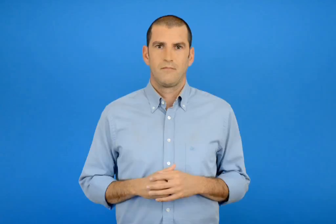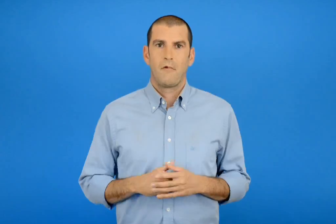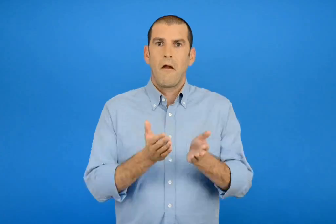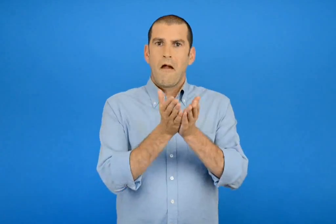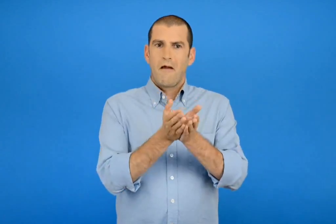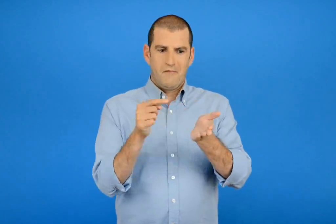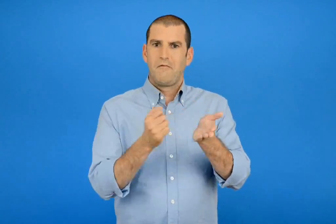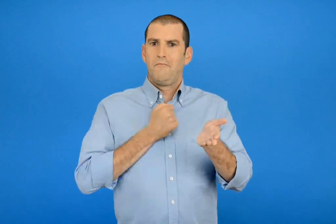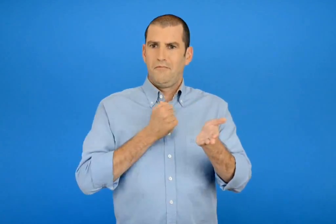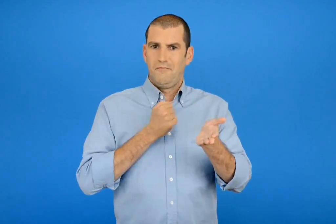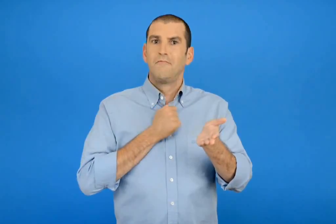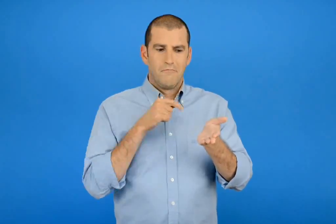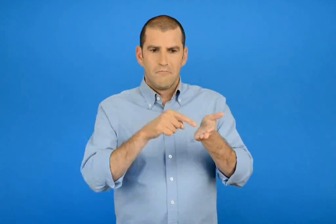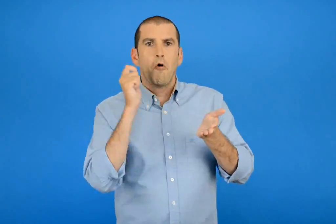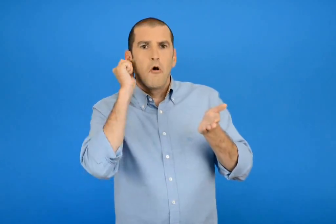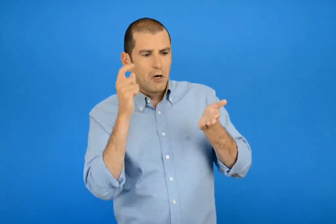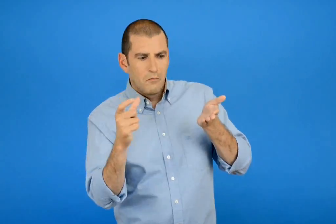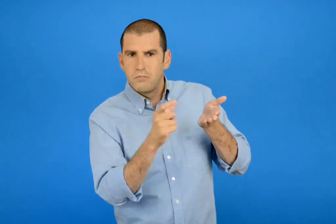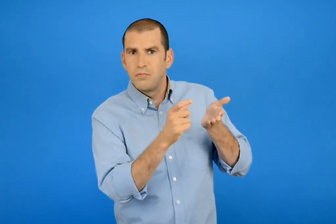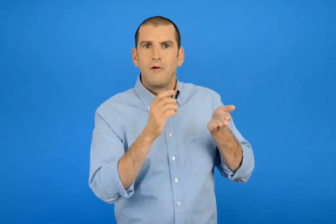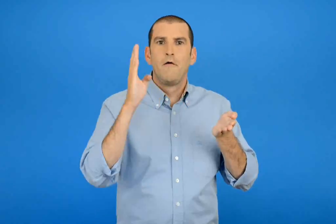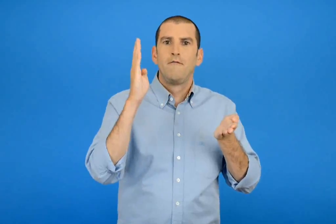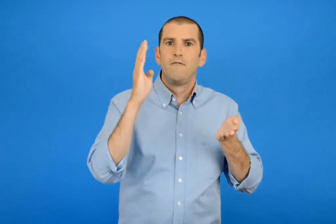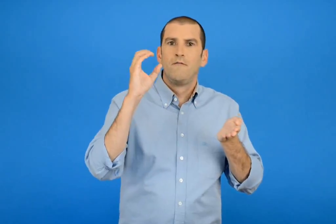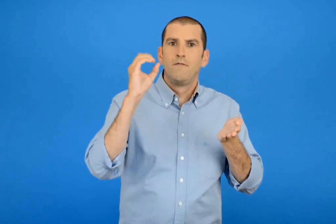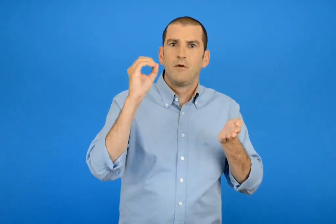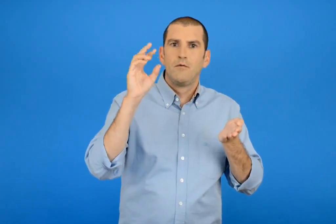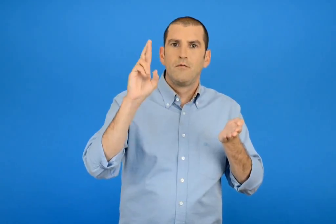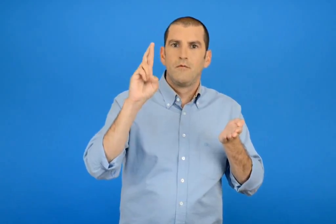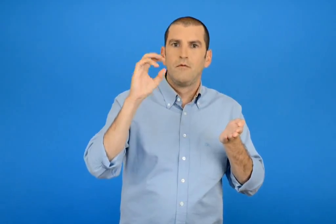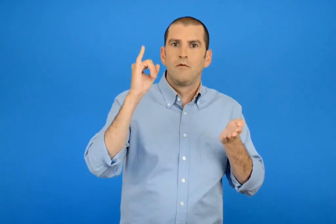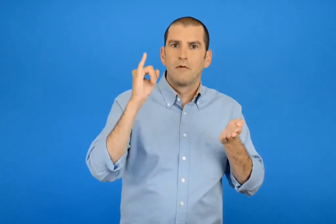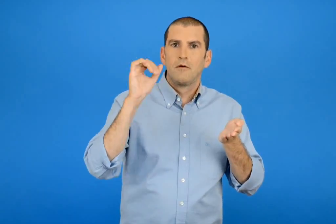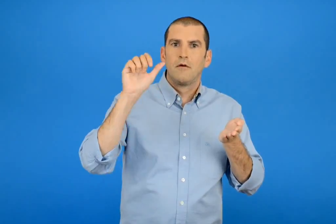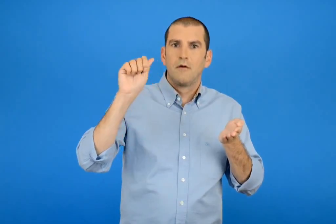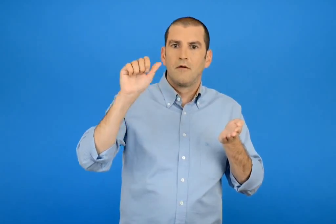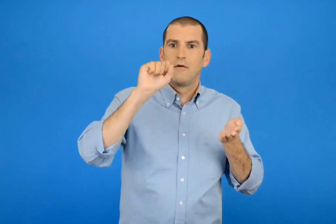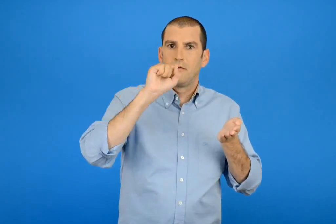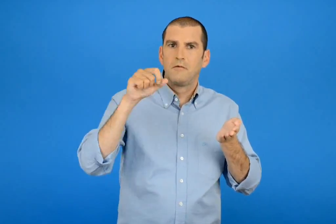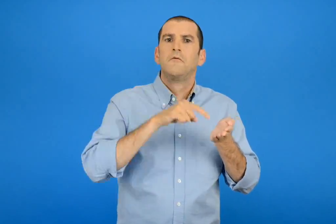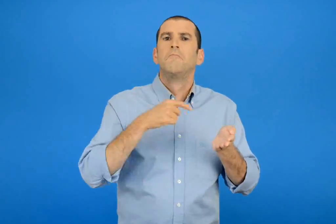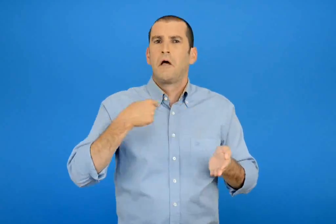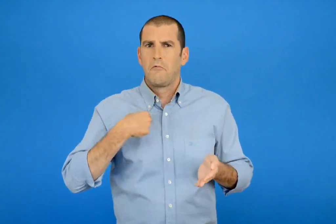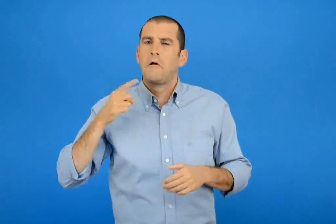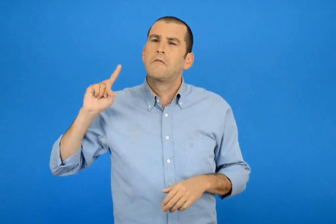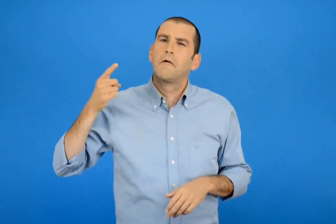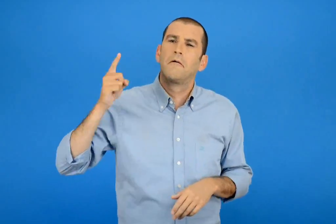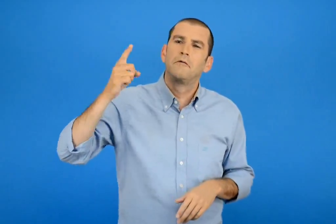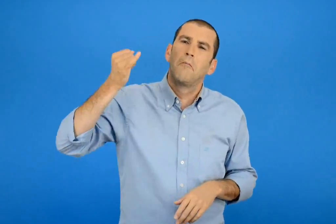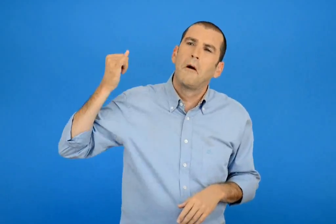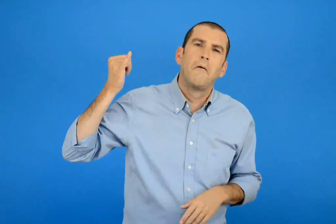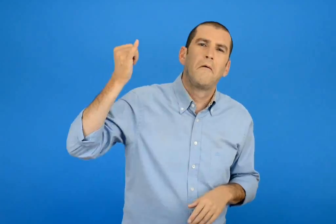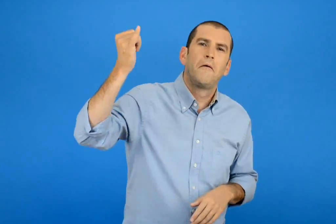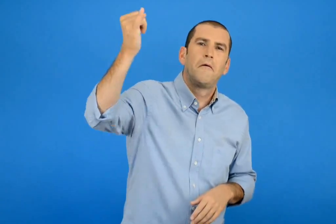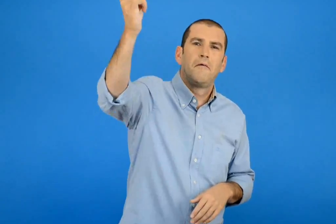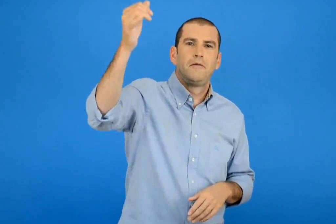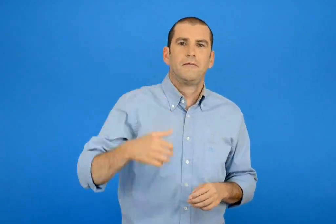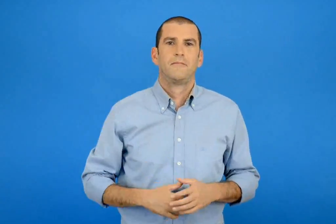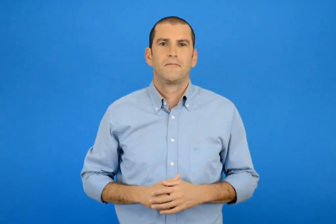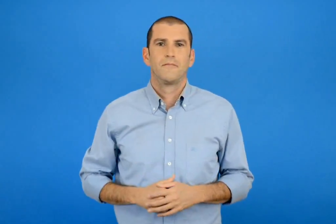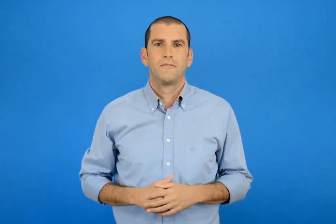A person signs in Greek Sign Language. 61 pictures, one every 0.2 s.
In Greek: με το καράβι μου που λέγεται βοριάς θα κάνω ταξίδια μακρινά
